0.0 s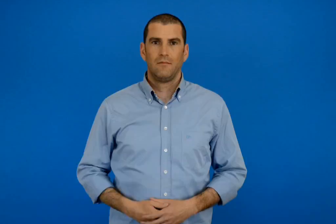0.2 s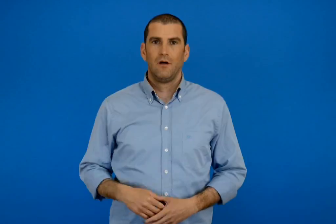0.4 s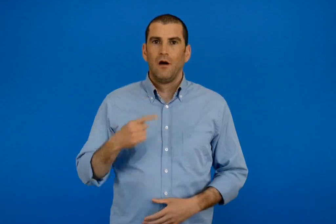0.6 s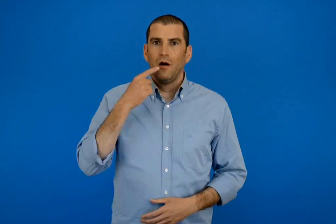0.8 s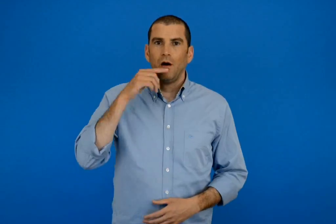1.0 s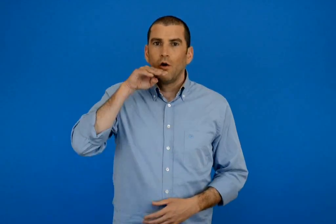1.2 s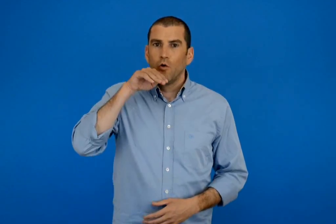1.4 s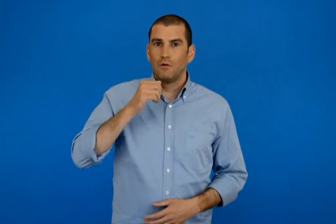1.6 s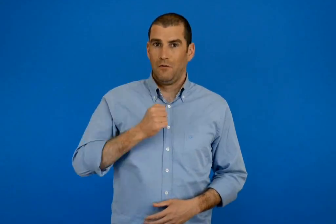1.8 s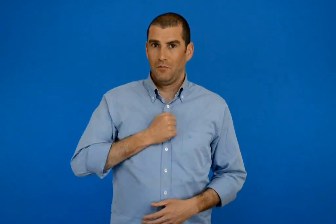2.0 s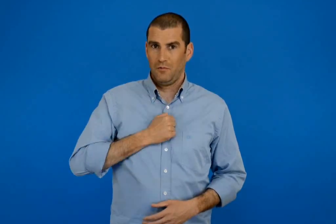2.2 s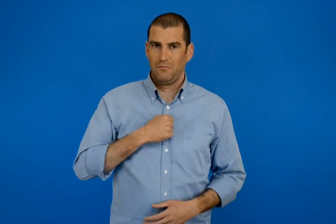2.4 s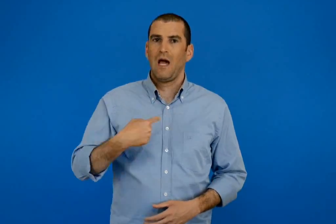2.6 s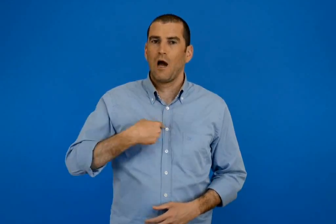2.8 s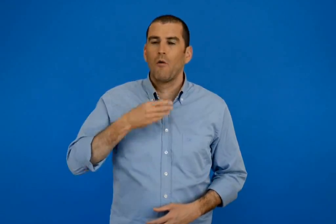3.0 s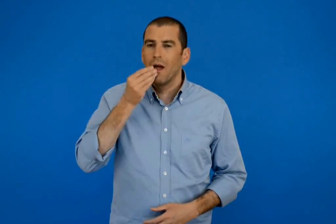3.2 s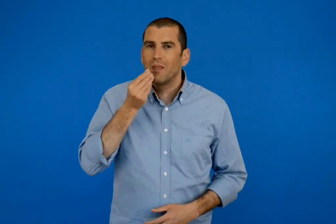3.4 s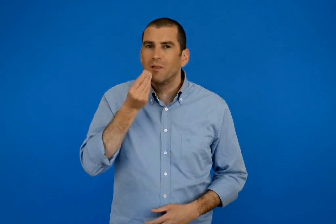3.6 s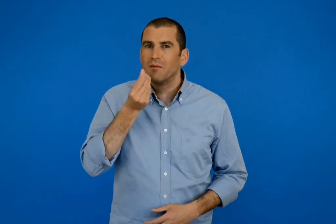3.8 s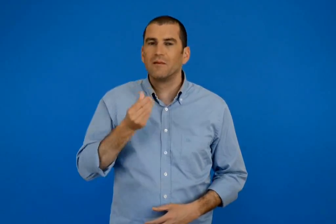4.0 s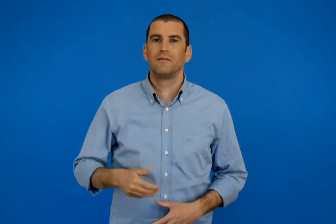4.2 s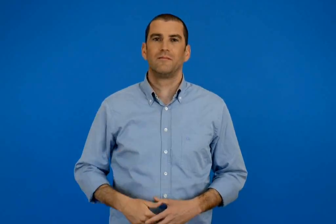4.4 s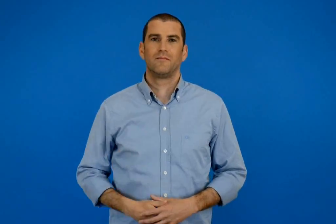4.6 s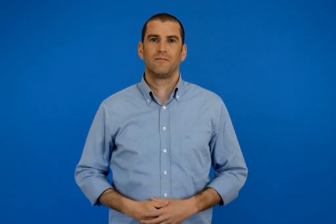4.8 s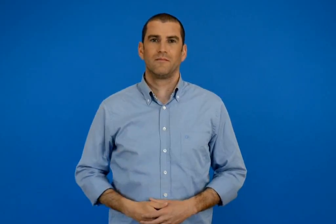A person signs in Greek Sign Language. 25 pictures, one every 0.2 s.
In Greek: με τη γλώσσα µου γεύομαι
